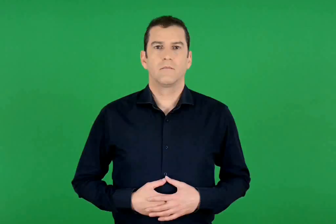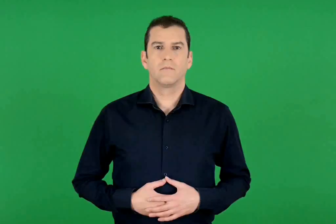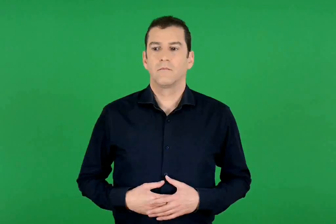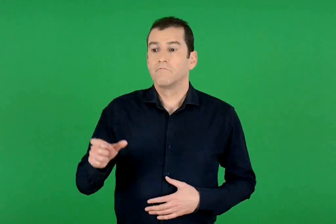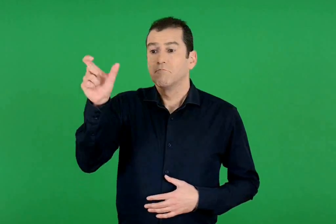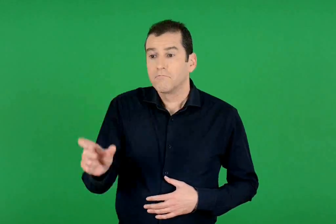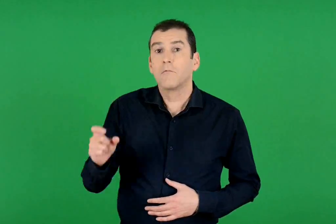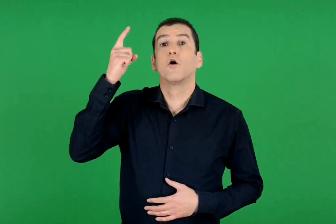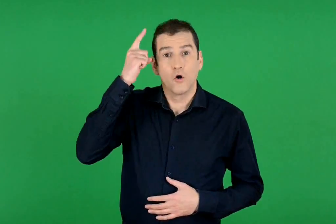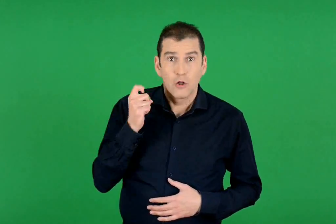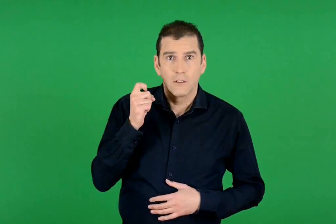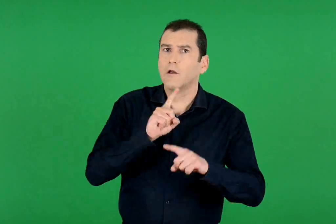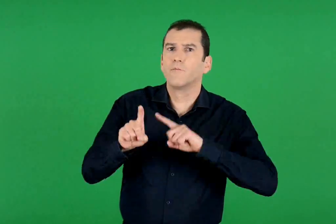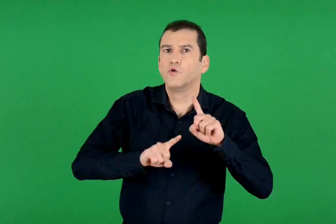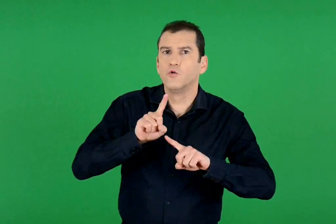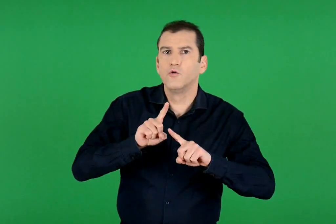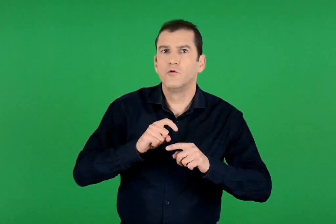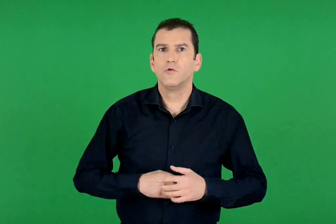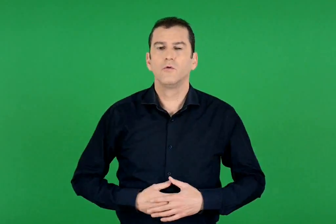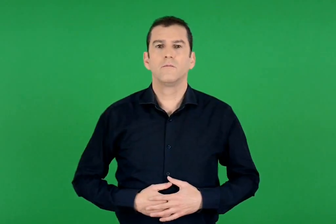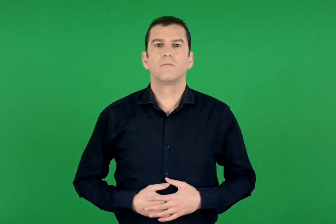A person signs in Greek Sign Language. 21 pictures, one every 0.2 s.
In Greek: ποιος γνωρίζει ;
